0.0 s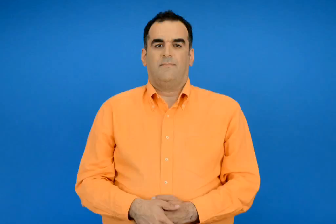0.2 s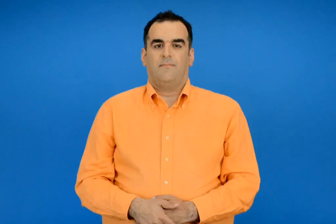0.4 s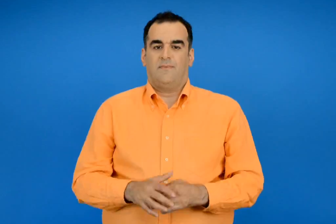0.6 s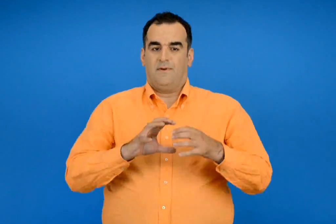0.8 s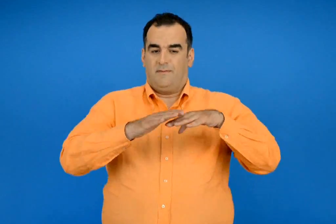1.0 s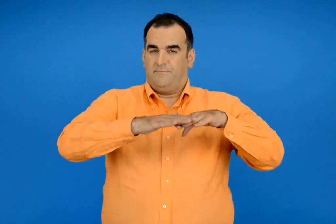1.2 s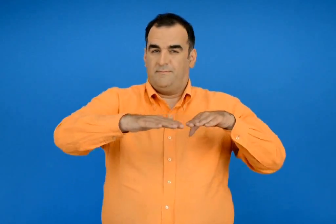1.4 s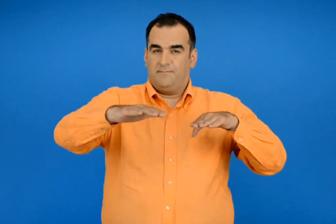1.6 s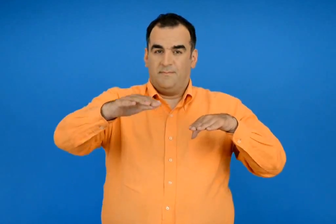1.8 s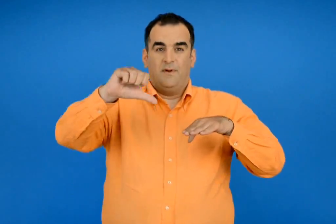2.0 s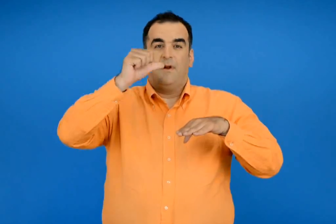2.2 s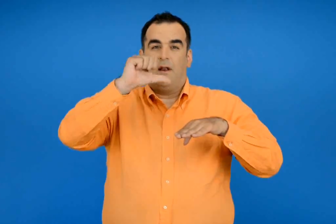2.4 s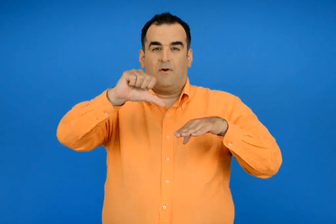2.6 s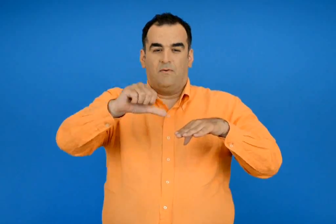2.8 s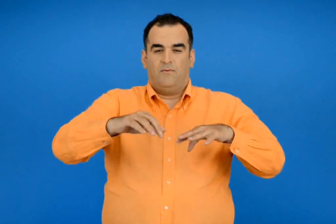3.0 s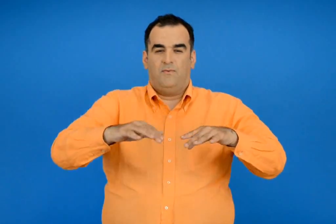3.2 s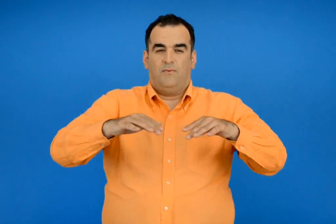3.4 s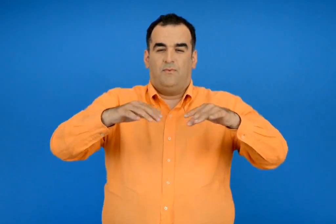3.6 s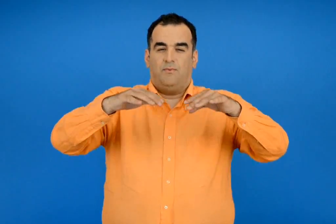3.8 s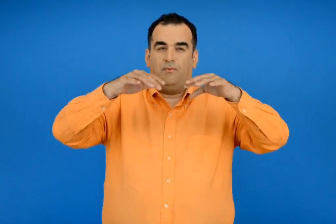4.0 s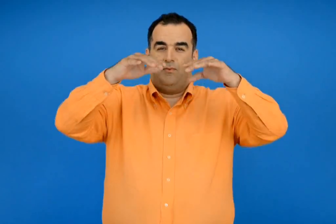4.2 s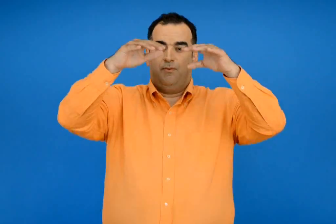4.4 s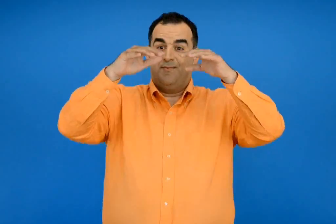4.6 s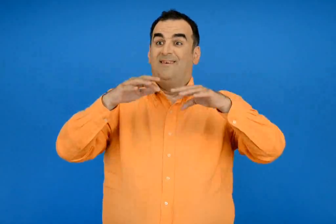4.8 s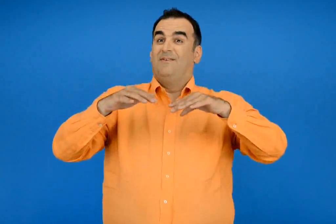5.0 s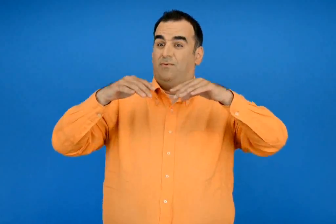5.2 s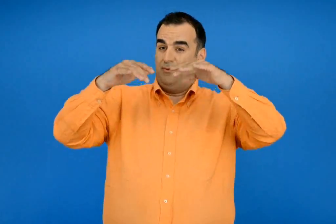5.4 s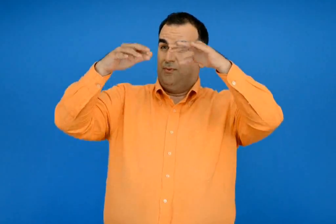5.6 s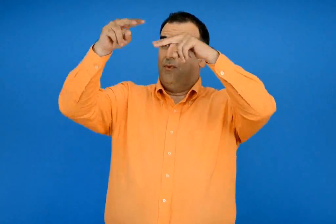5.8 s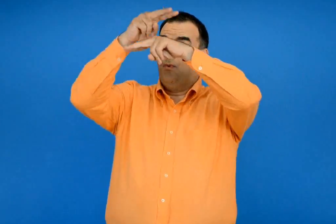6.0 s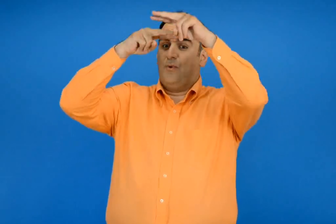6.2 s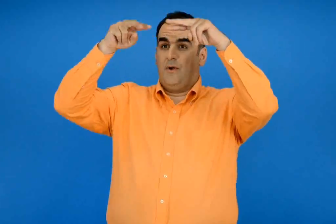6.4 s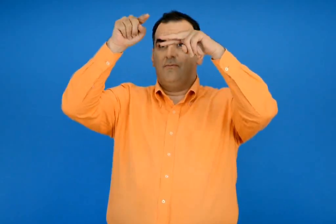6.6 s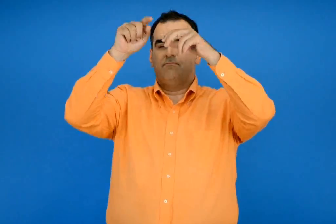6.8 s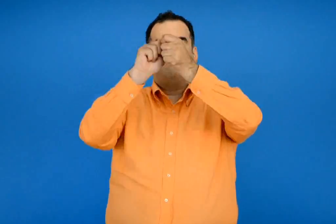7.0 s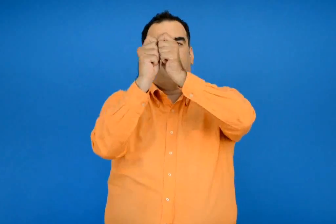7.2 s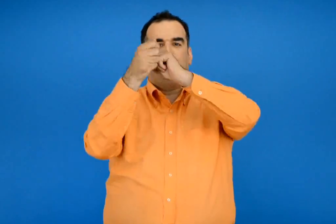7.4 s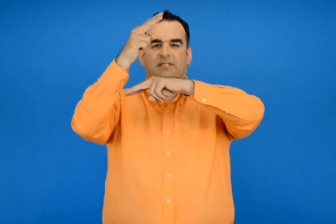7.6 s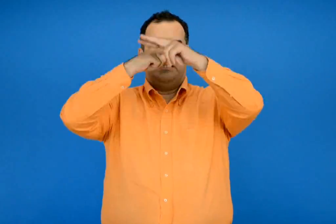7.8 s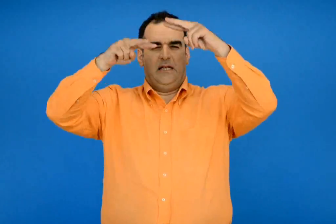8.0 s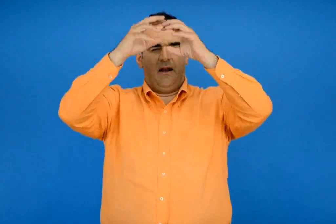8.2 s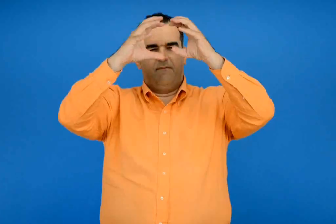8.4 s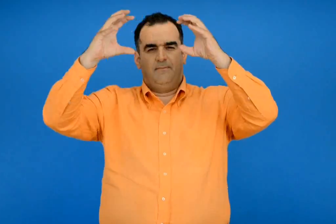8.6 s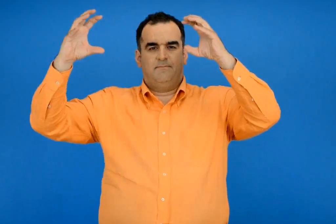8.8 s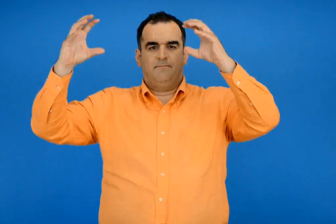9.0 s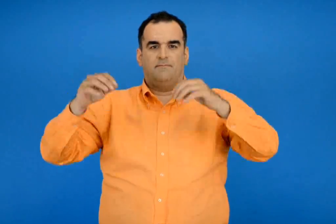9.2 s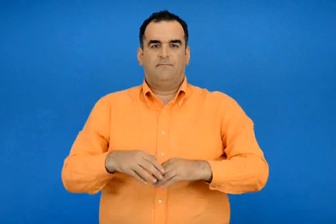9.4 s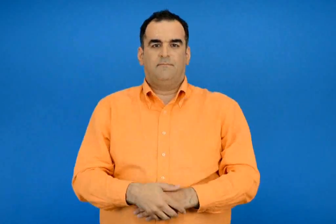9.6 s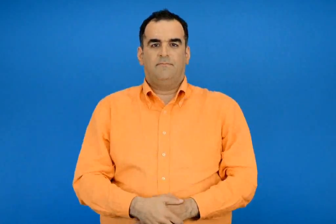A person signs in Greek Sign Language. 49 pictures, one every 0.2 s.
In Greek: το νερό της γης εξατμίζεται οι υδρατμοί ανεβαίνουν στον ουρανό και γίνονται σύννεφα
